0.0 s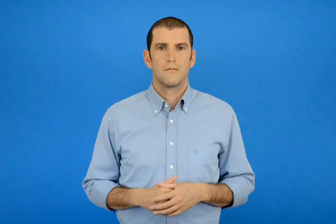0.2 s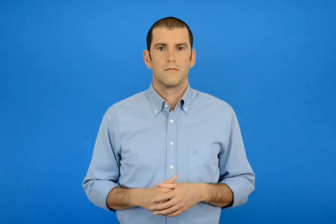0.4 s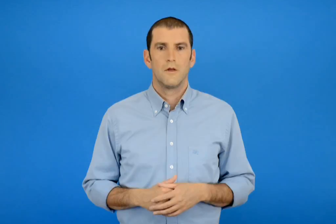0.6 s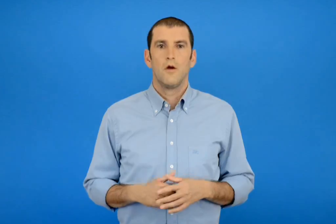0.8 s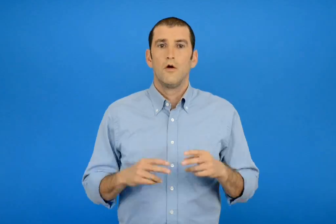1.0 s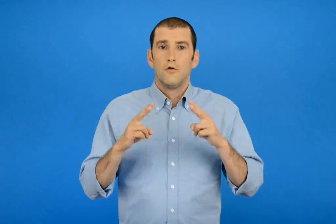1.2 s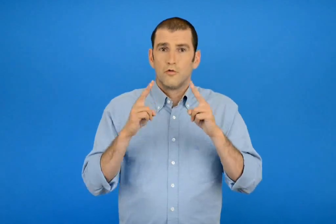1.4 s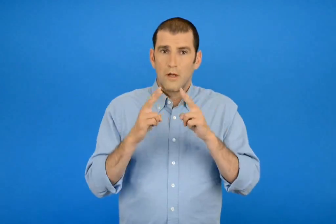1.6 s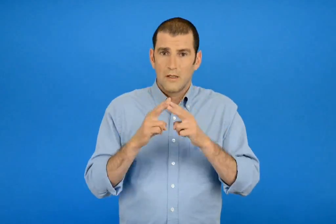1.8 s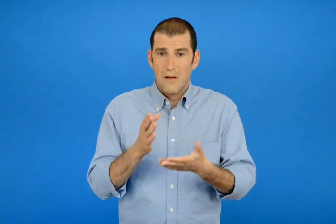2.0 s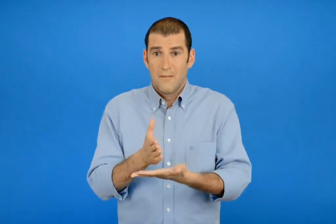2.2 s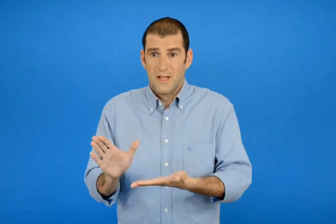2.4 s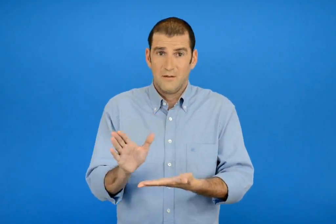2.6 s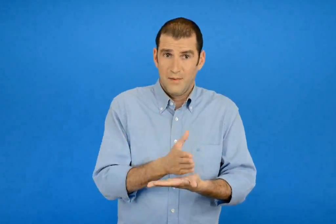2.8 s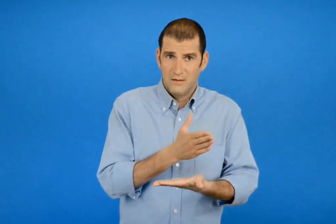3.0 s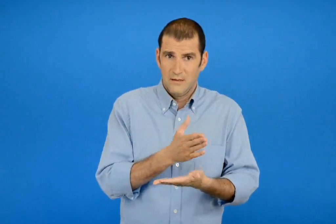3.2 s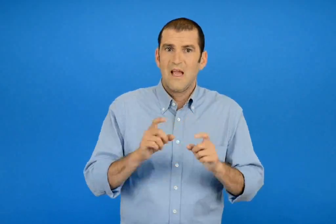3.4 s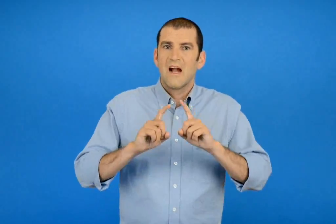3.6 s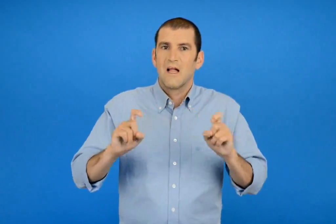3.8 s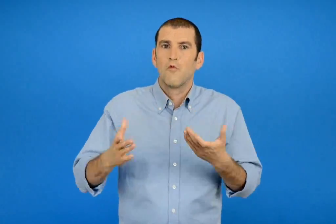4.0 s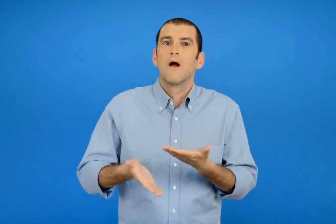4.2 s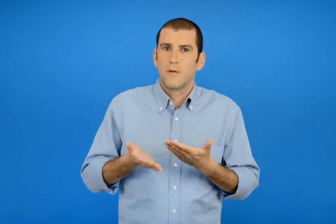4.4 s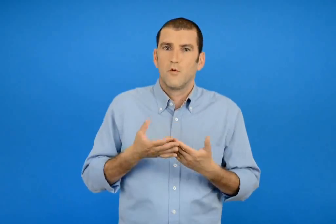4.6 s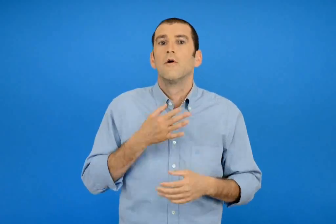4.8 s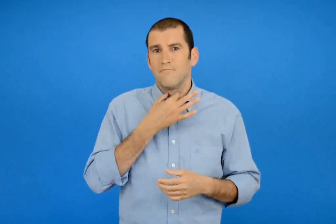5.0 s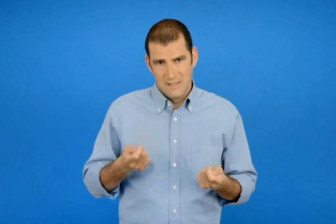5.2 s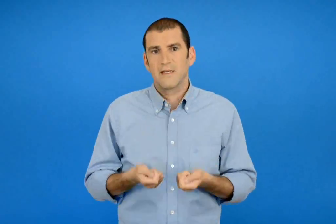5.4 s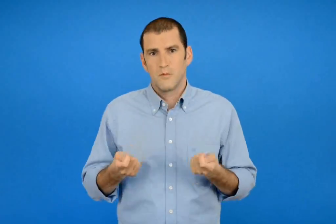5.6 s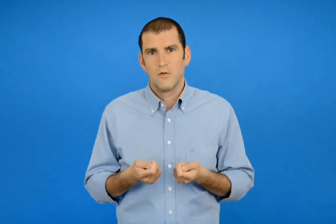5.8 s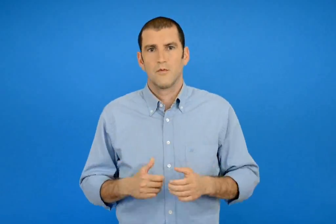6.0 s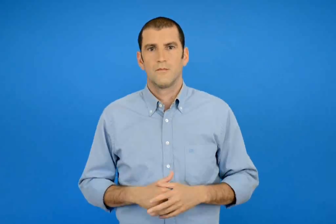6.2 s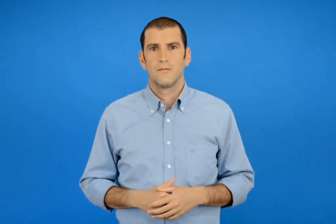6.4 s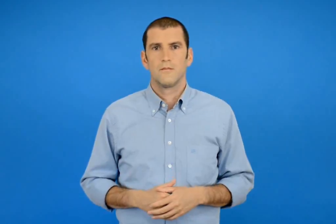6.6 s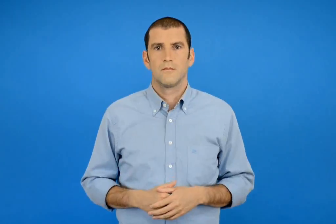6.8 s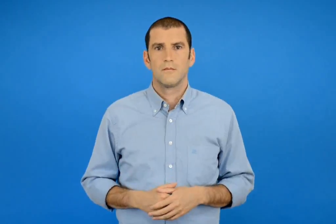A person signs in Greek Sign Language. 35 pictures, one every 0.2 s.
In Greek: χρησιμοποιώ εποπτικό υλικό για να μοιράσω τα σοκολατάκια
